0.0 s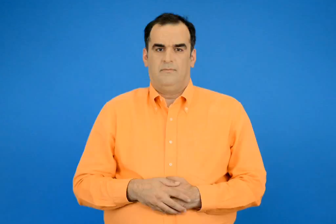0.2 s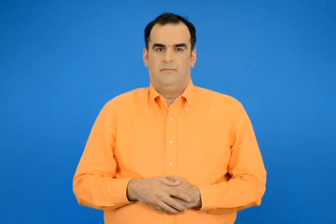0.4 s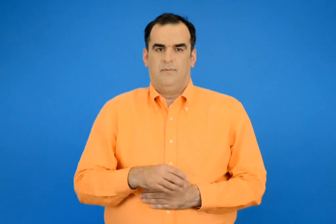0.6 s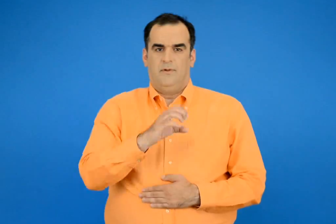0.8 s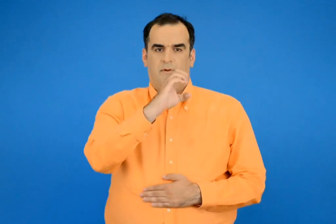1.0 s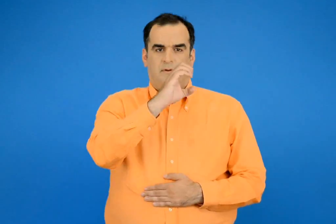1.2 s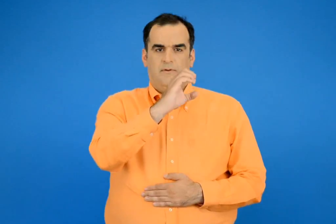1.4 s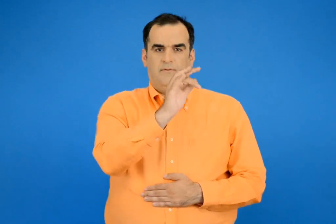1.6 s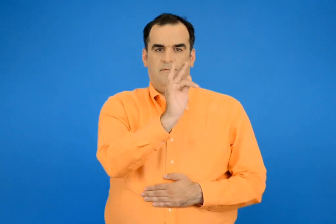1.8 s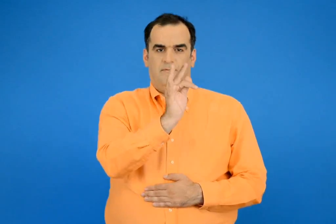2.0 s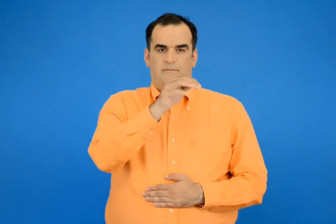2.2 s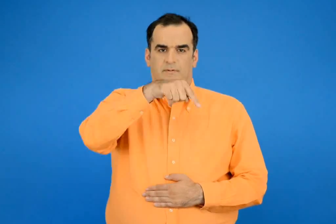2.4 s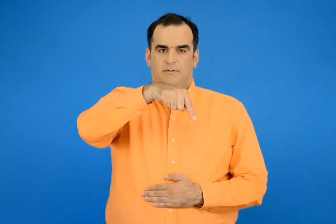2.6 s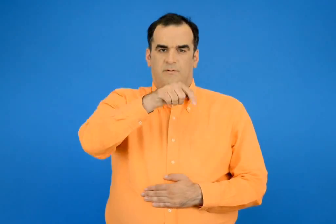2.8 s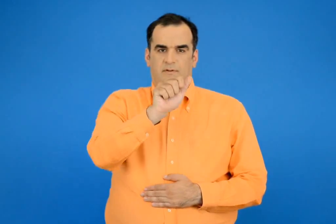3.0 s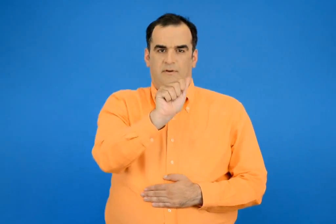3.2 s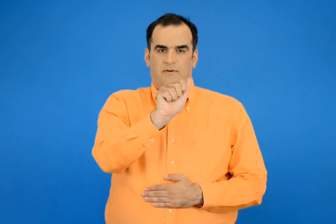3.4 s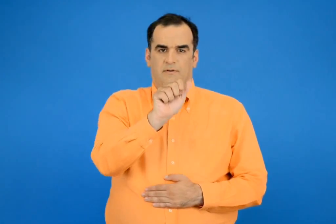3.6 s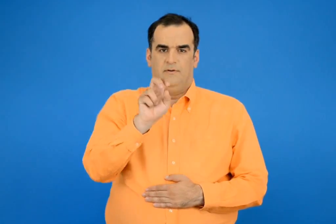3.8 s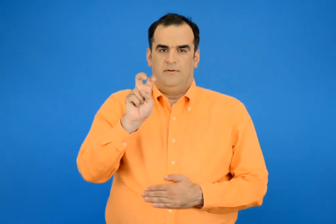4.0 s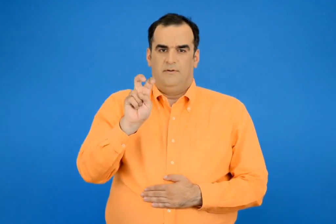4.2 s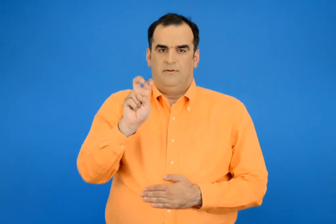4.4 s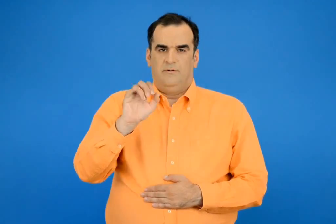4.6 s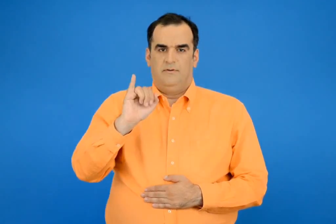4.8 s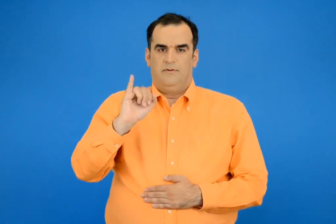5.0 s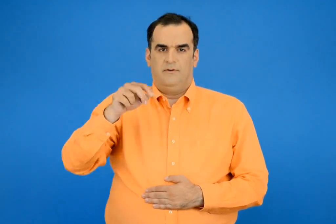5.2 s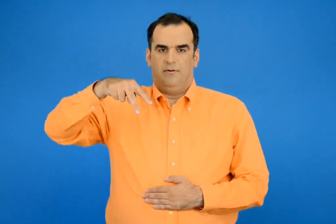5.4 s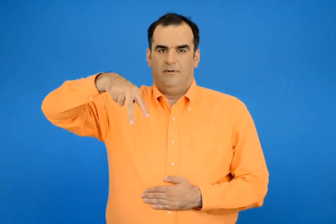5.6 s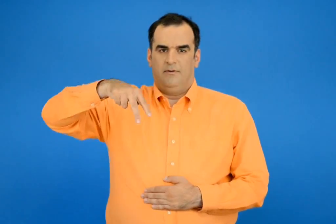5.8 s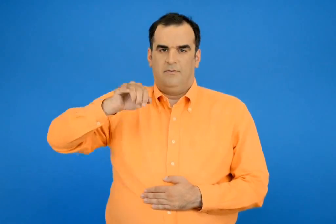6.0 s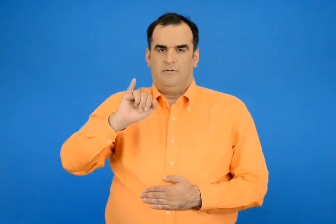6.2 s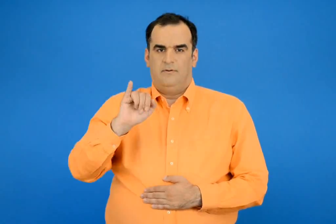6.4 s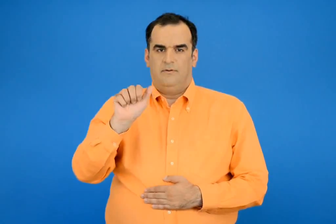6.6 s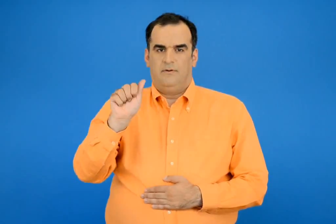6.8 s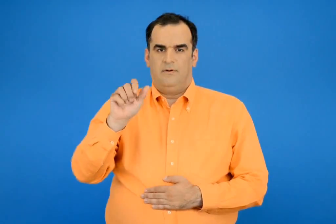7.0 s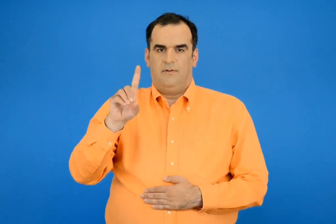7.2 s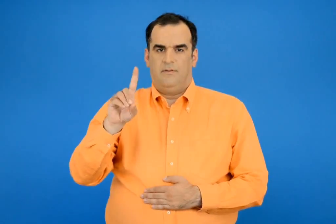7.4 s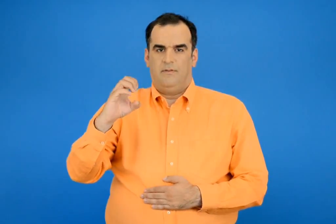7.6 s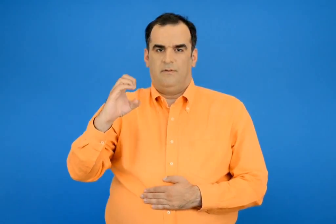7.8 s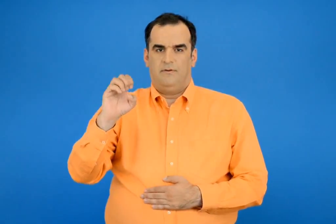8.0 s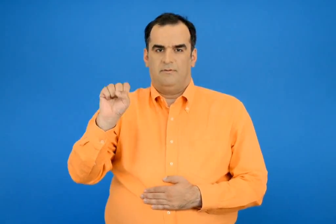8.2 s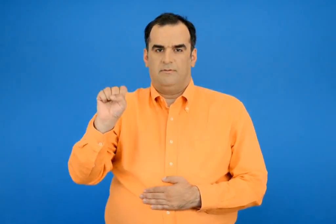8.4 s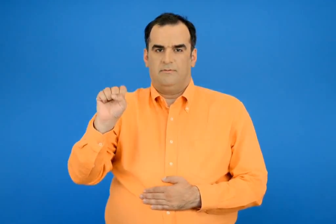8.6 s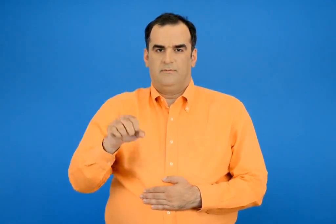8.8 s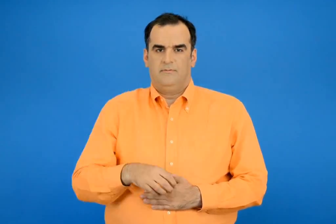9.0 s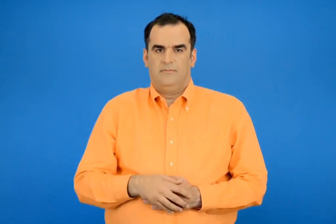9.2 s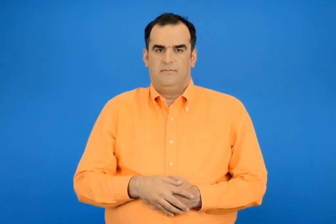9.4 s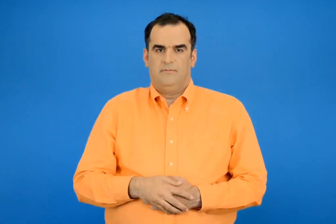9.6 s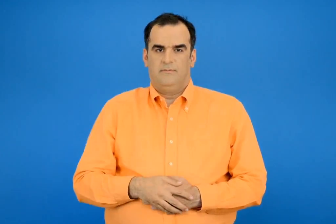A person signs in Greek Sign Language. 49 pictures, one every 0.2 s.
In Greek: εφτά χιλιάδες
